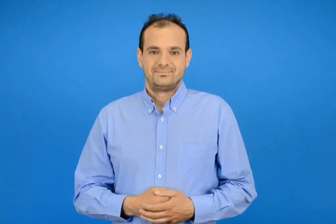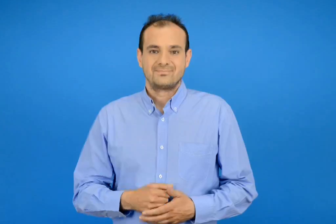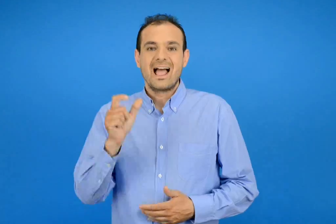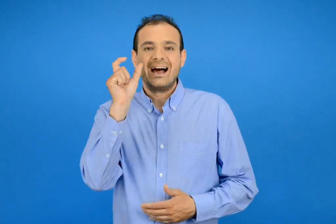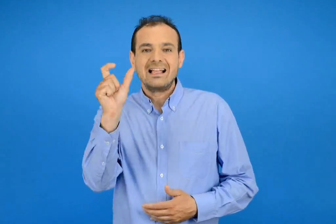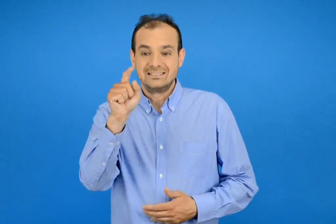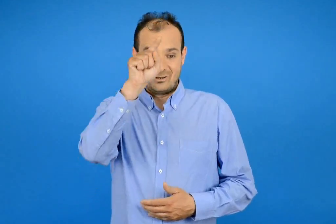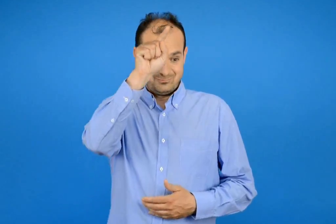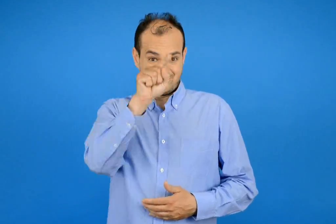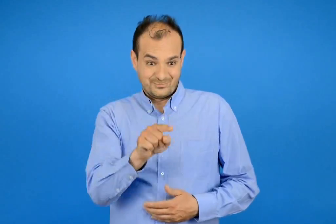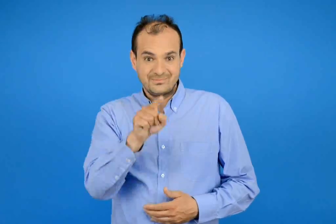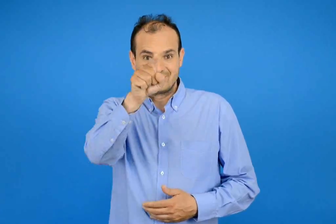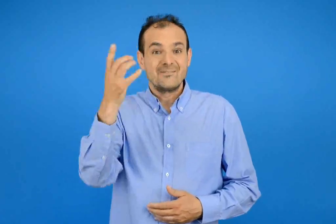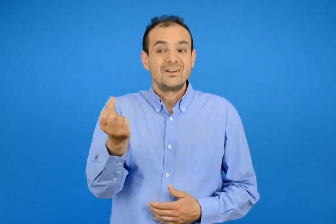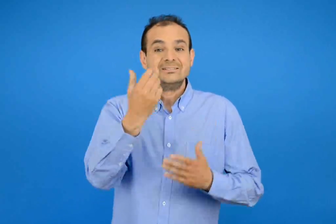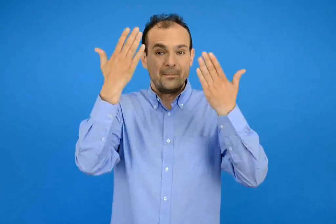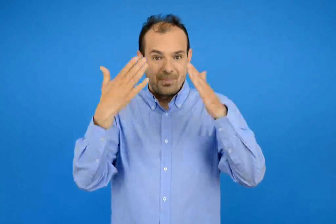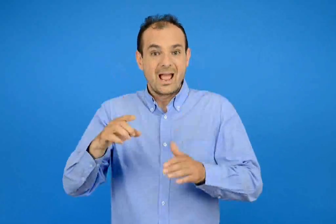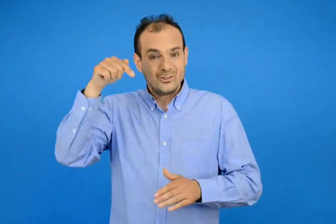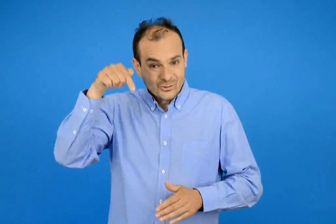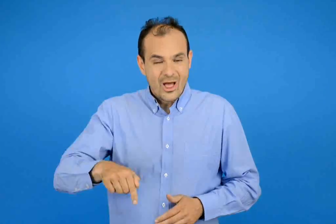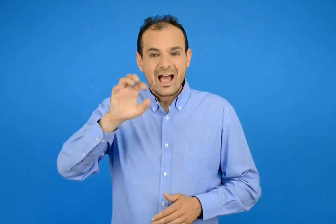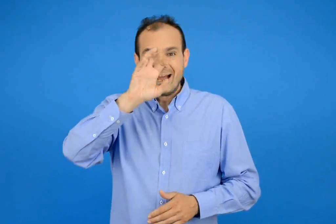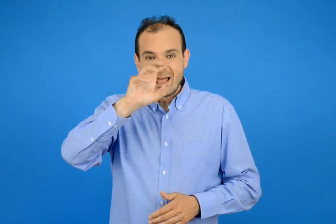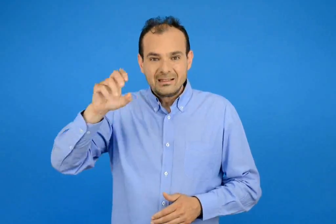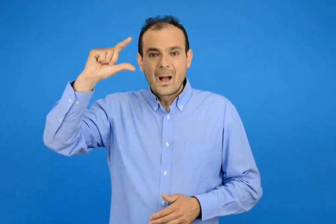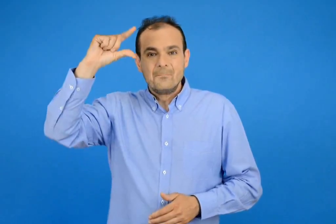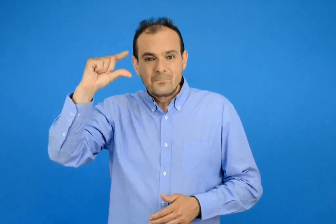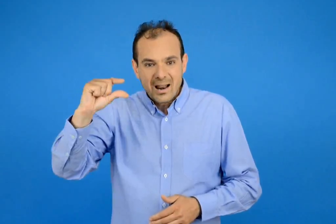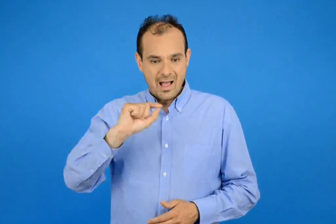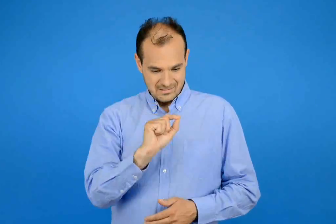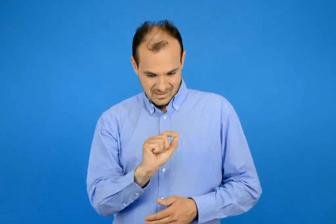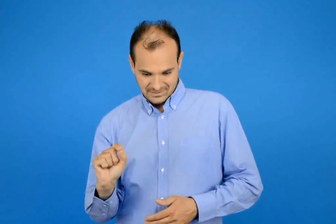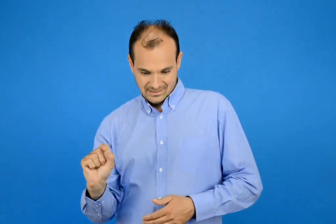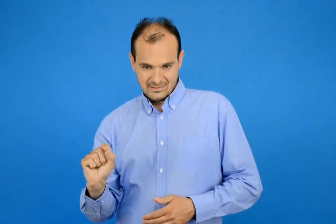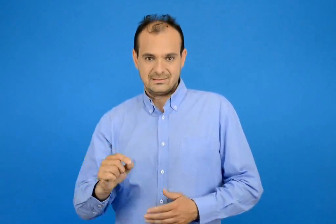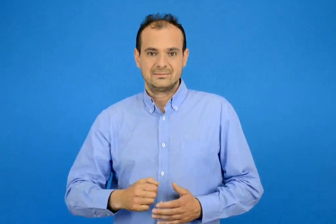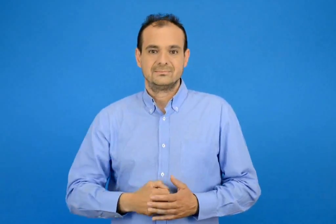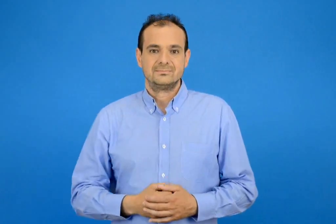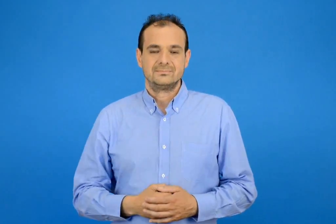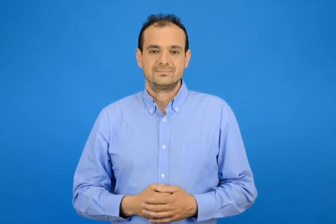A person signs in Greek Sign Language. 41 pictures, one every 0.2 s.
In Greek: γράψε τη λέξη που βρήκες με μικρά γράμματα
